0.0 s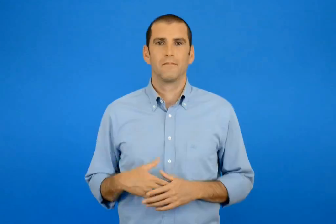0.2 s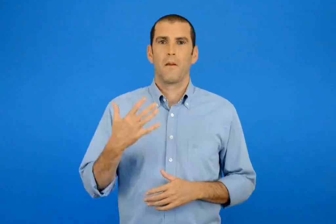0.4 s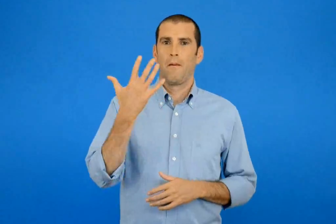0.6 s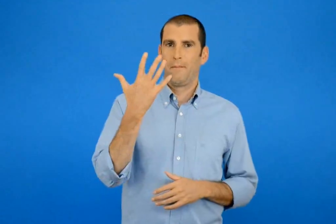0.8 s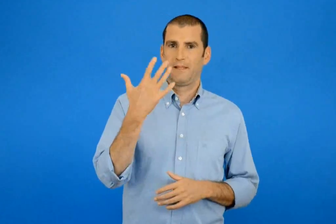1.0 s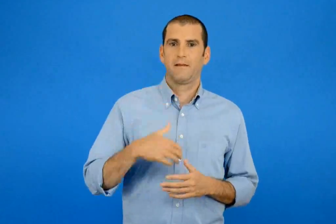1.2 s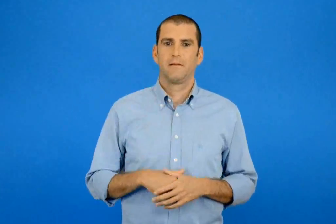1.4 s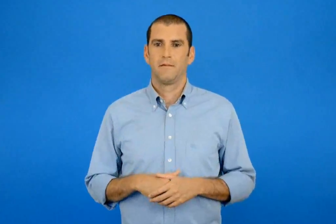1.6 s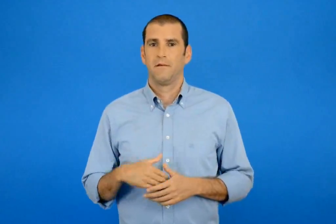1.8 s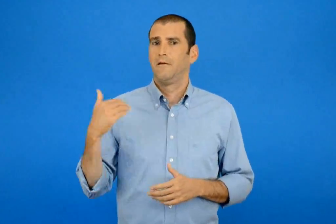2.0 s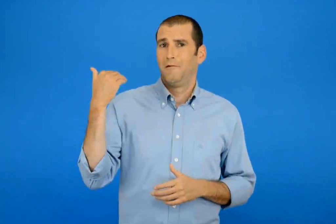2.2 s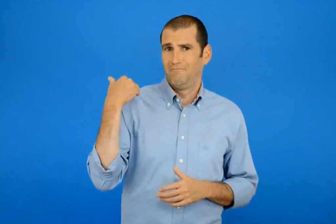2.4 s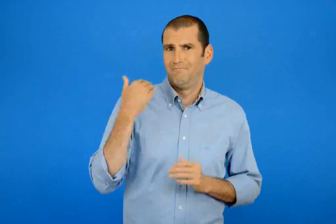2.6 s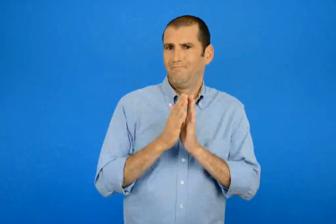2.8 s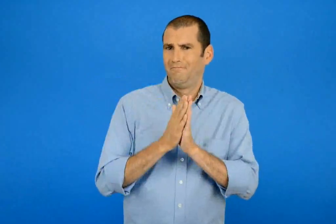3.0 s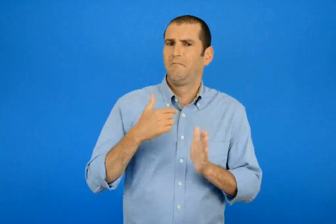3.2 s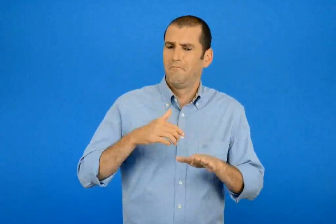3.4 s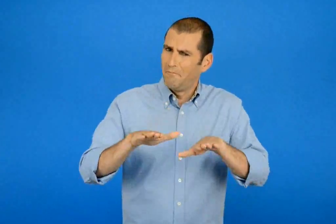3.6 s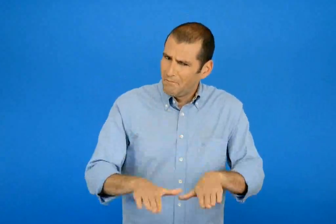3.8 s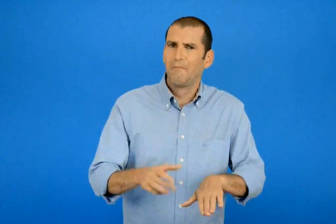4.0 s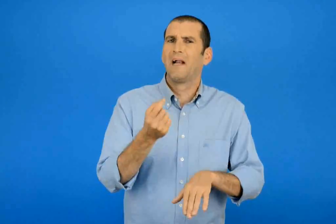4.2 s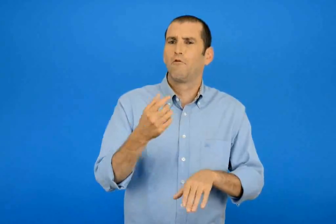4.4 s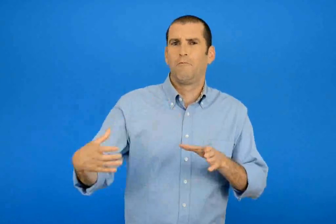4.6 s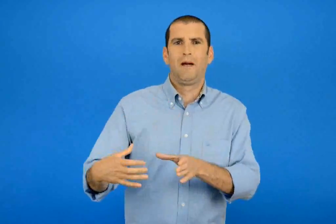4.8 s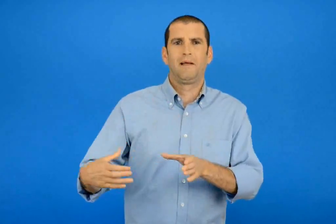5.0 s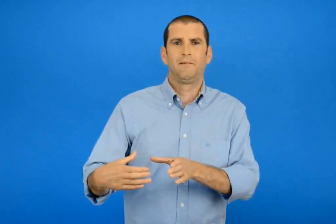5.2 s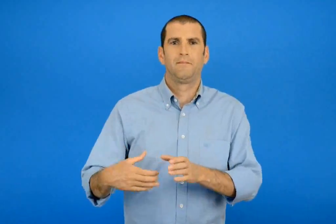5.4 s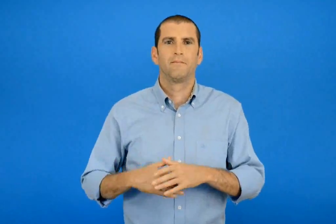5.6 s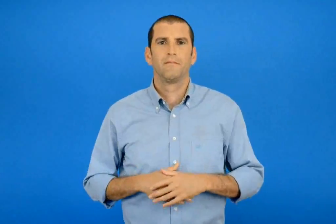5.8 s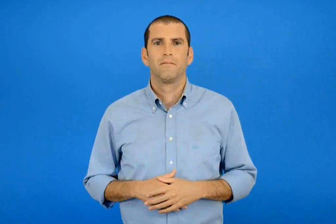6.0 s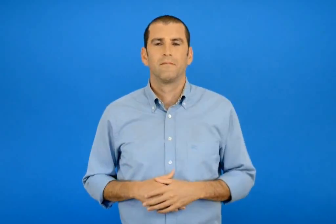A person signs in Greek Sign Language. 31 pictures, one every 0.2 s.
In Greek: 5 μου ζητούν να μεινω μαζί τους για λίγο
